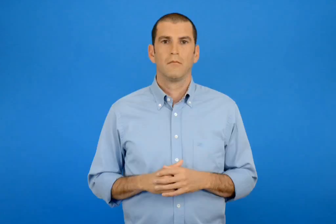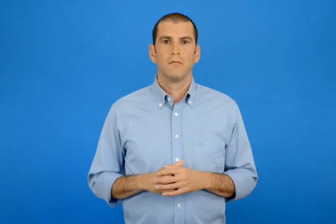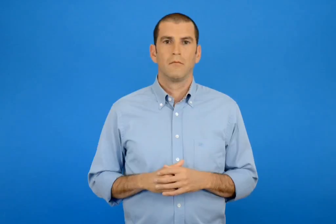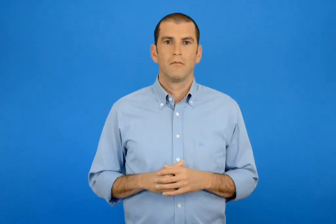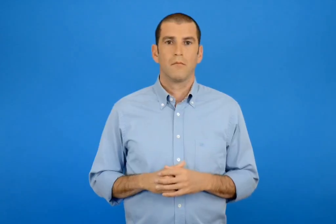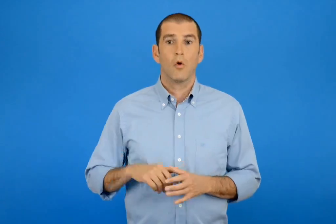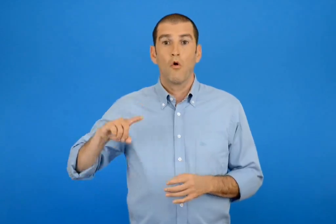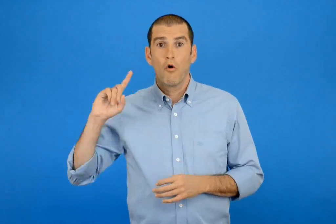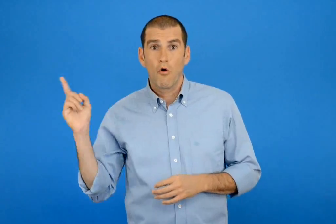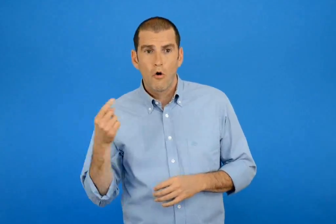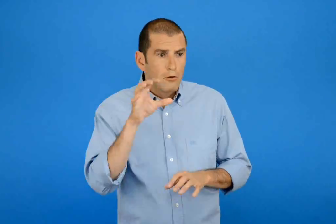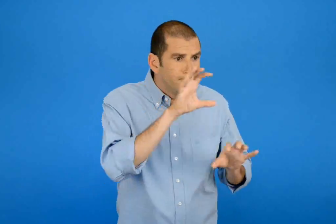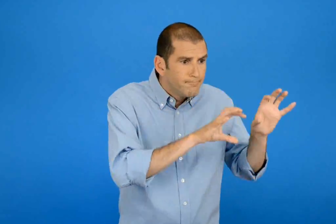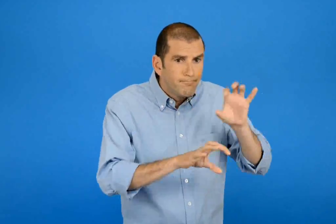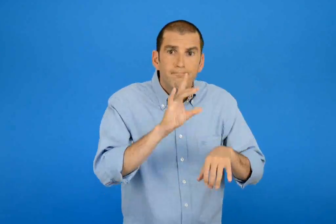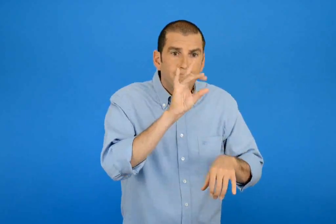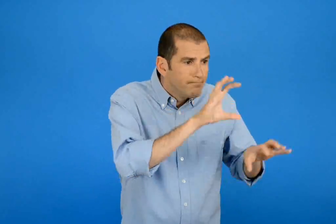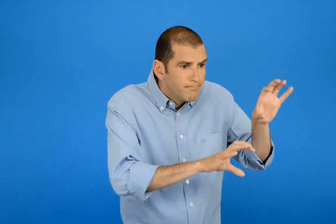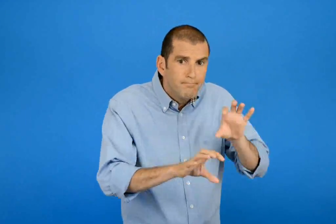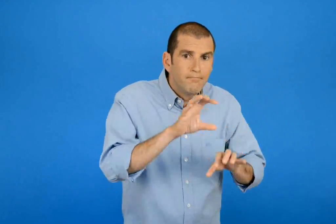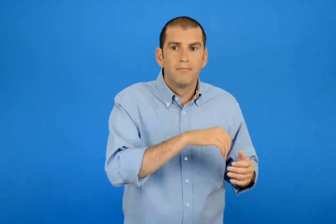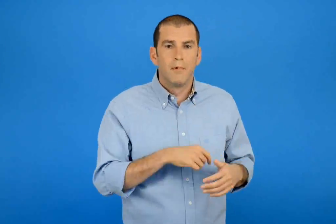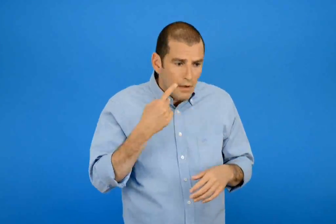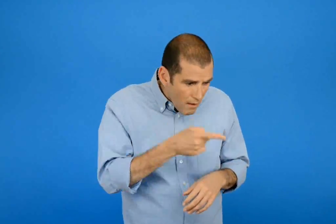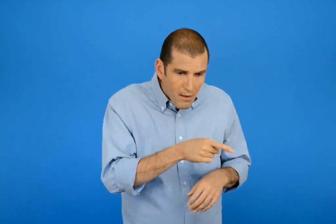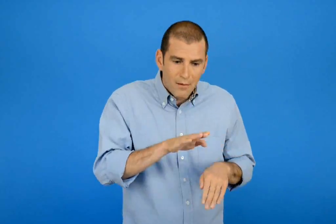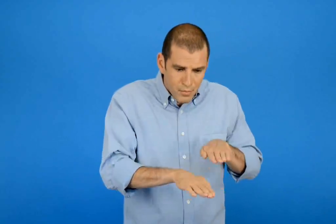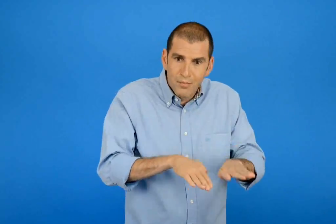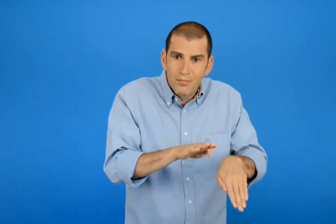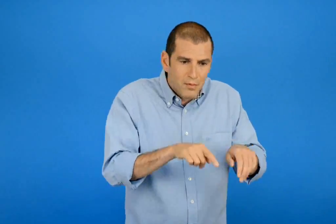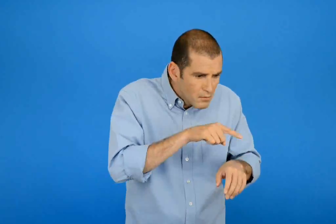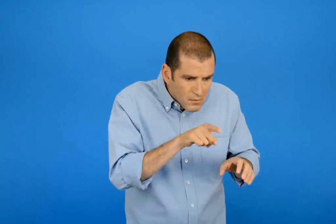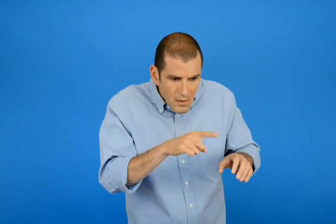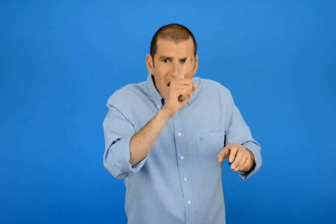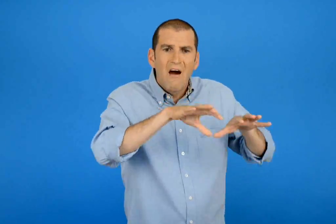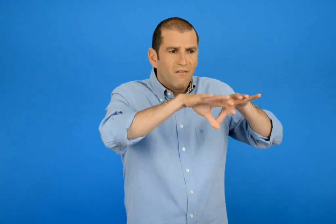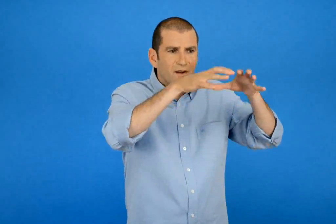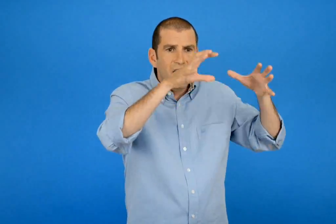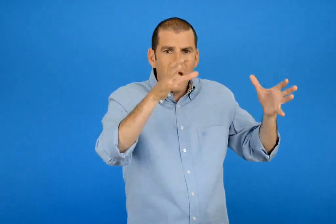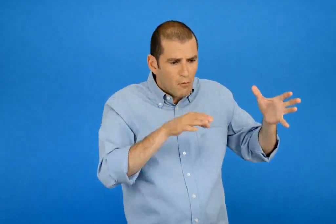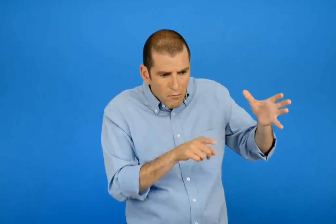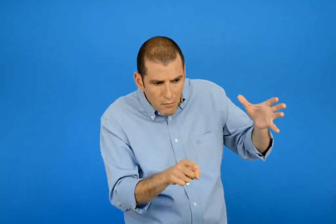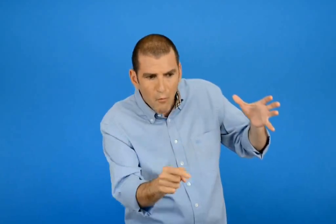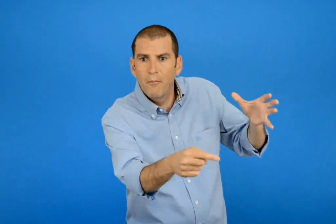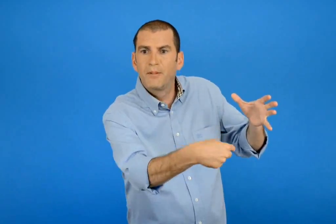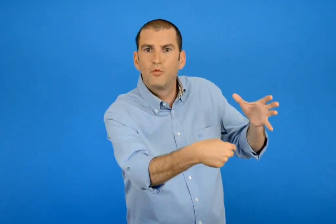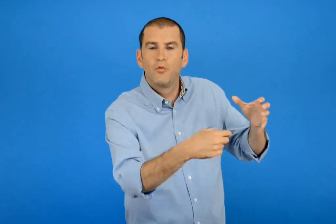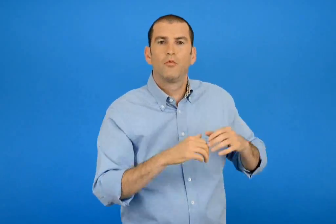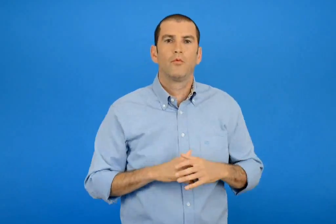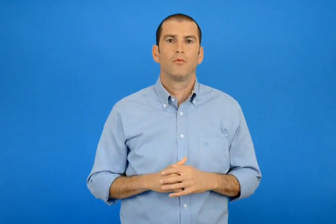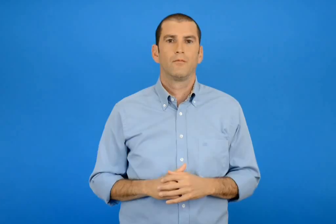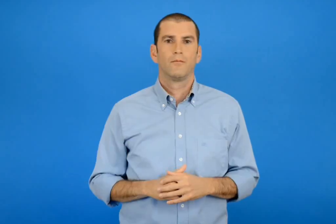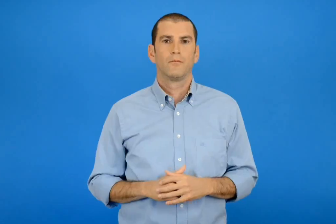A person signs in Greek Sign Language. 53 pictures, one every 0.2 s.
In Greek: όλοι ψάχνουν να τον βρουν οι πατημασιές του οδηγούν πίσω από έναν μεγάλο βράχο
